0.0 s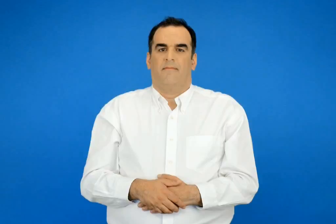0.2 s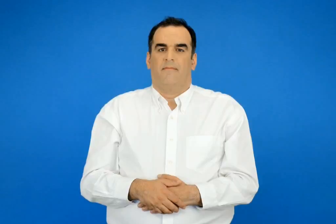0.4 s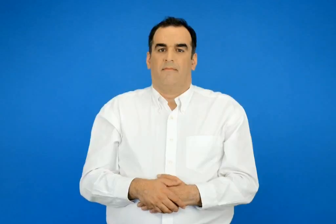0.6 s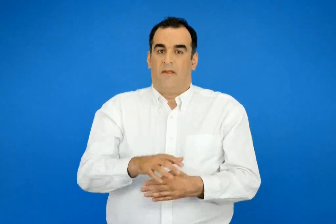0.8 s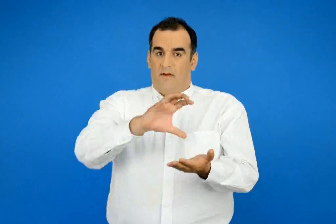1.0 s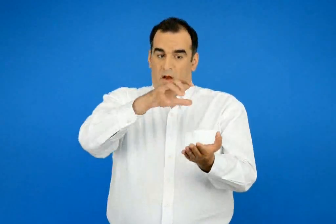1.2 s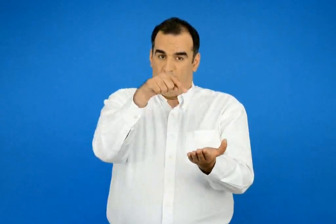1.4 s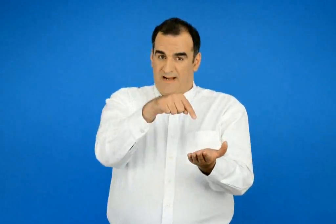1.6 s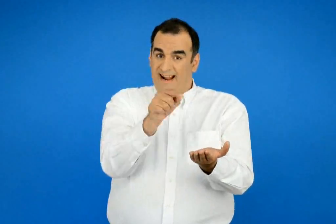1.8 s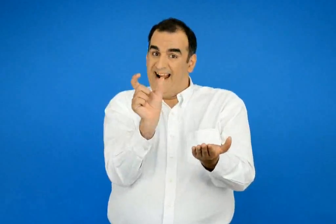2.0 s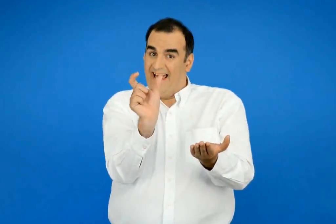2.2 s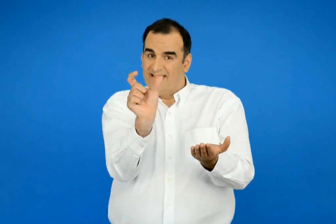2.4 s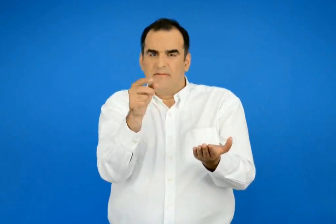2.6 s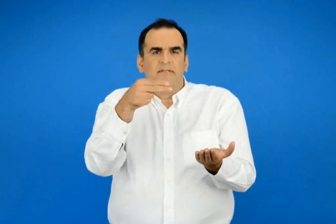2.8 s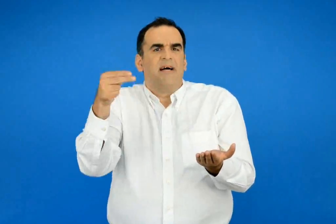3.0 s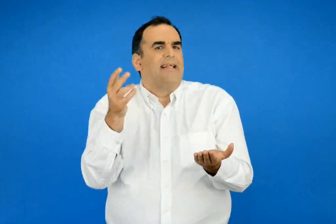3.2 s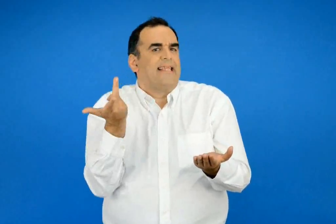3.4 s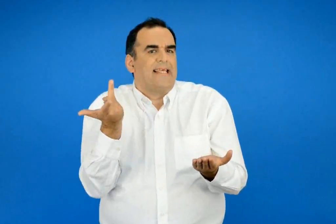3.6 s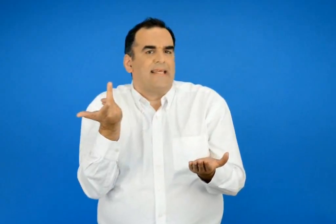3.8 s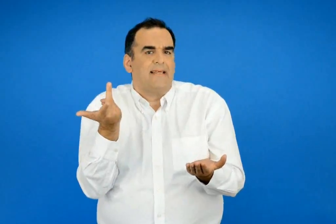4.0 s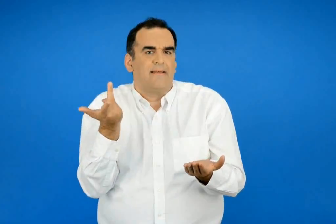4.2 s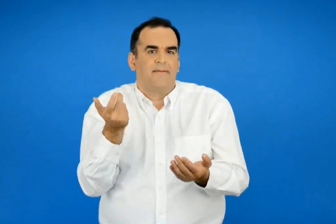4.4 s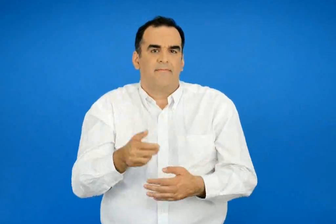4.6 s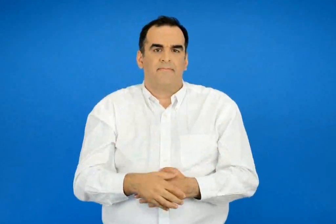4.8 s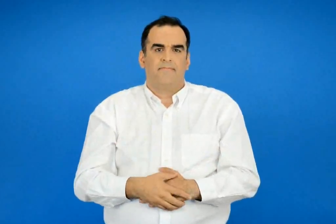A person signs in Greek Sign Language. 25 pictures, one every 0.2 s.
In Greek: τι σημαίνει χωχαρουπα ;
